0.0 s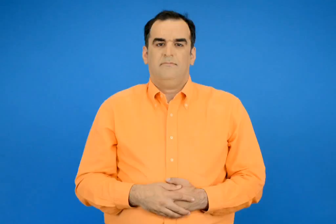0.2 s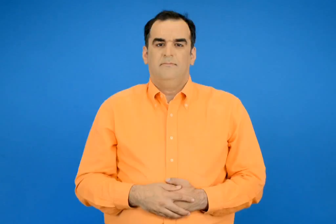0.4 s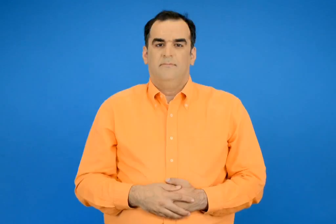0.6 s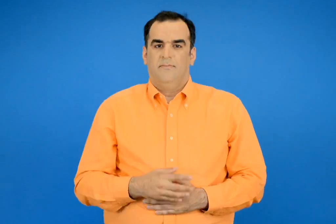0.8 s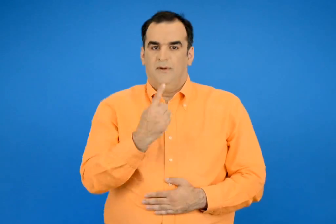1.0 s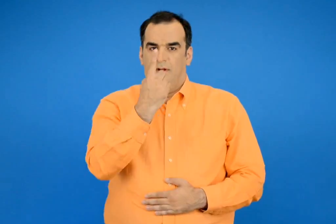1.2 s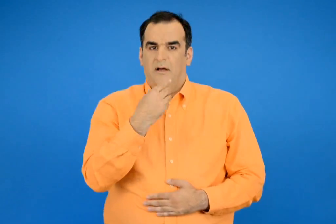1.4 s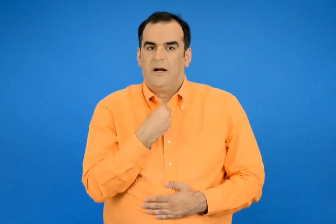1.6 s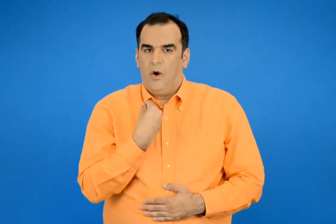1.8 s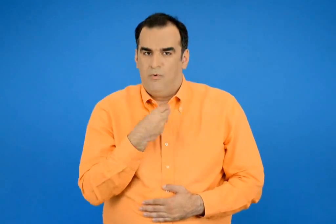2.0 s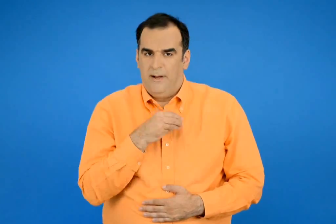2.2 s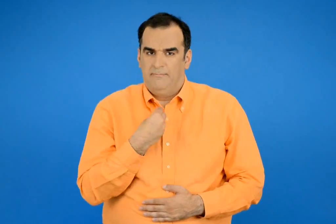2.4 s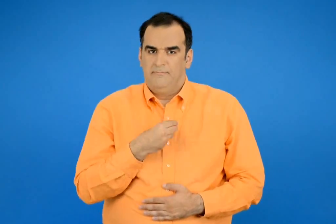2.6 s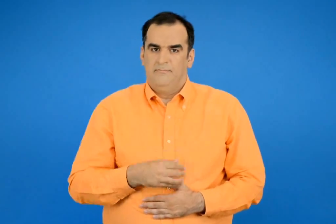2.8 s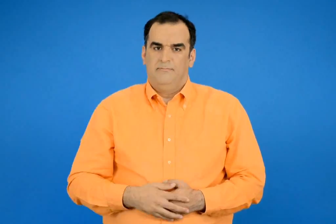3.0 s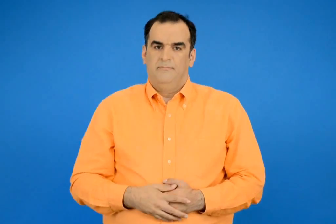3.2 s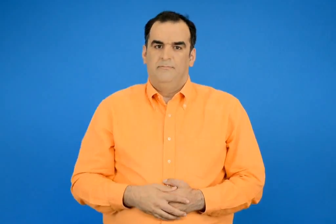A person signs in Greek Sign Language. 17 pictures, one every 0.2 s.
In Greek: 1 γαλοπούλα
